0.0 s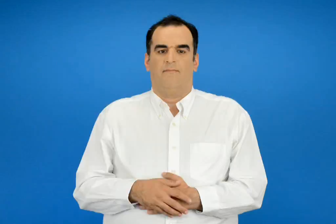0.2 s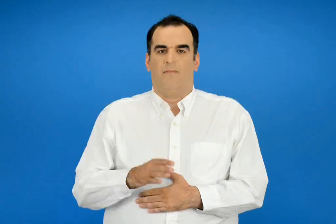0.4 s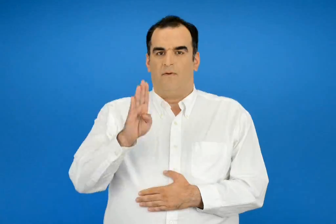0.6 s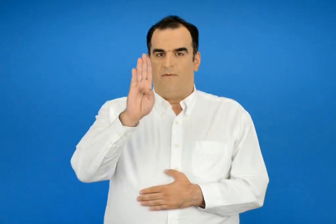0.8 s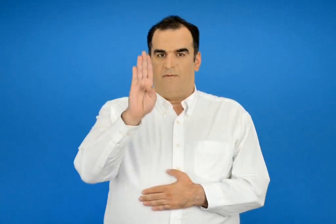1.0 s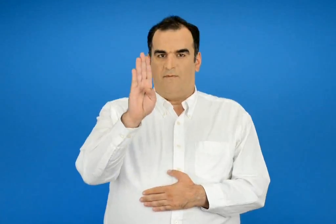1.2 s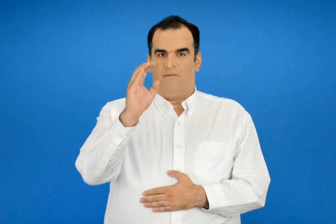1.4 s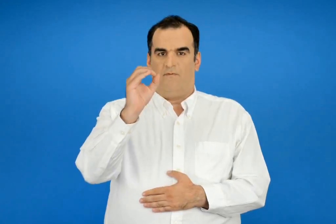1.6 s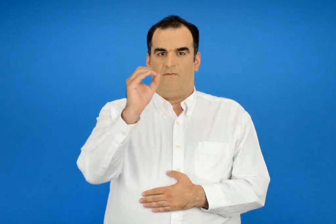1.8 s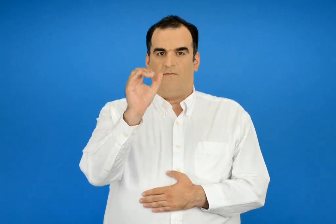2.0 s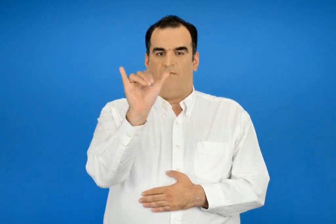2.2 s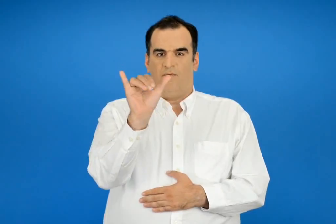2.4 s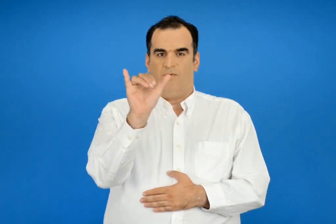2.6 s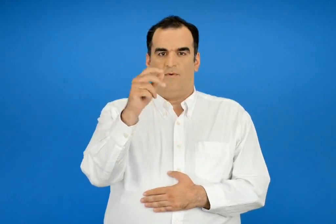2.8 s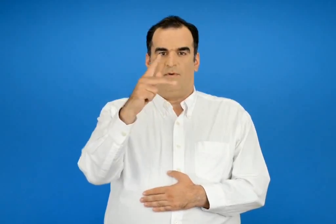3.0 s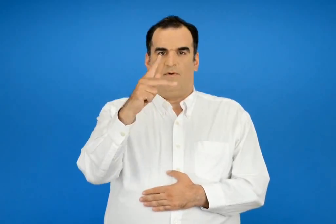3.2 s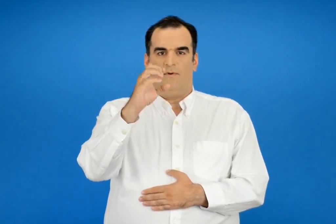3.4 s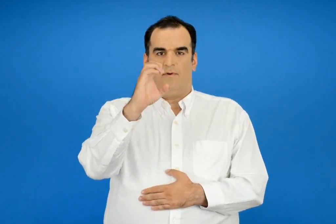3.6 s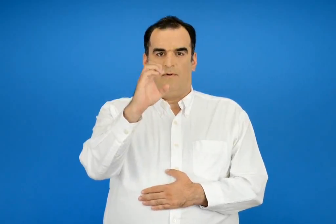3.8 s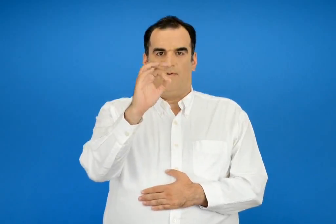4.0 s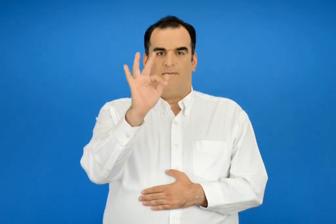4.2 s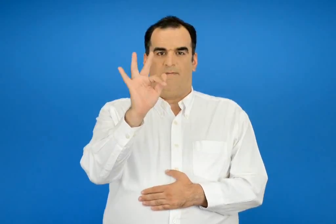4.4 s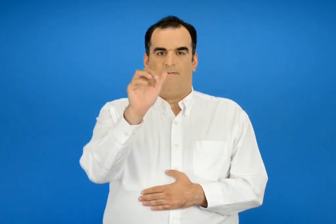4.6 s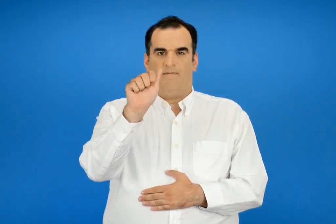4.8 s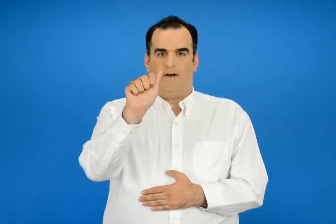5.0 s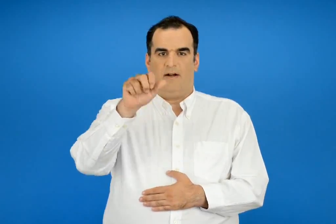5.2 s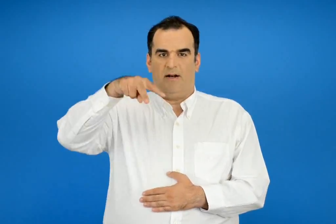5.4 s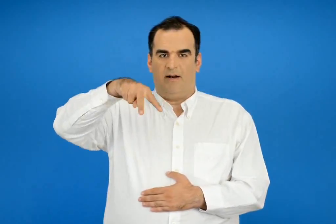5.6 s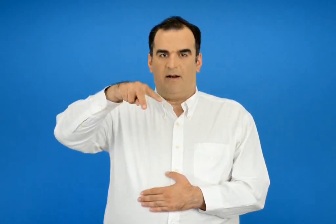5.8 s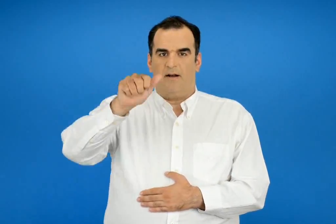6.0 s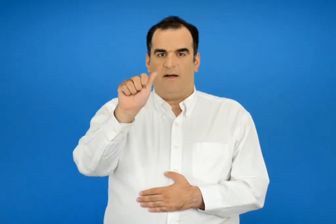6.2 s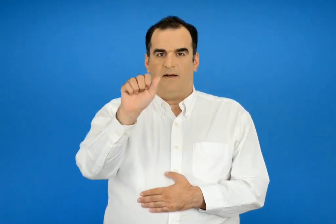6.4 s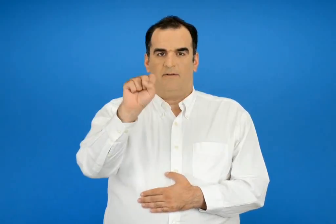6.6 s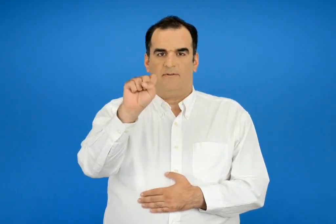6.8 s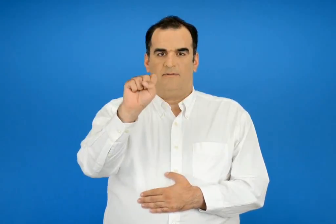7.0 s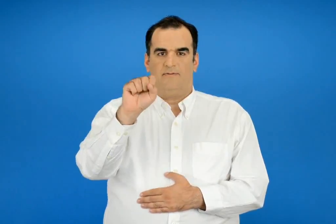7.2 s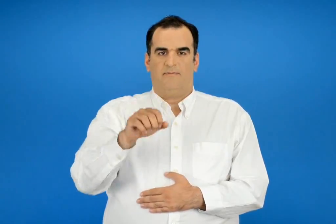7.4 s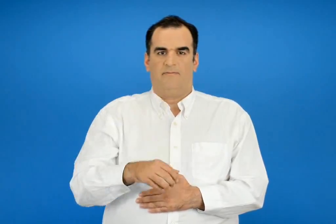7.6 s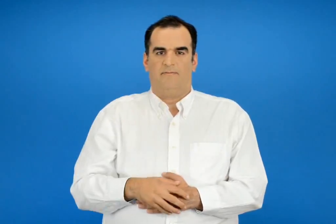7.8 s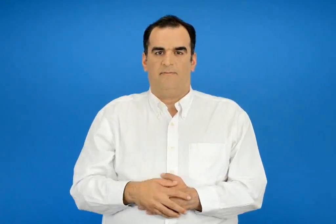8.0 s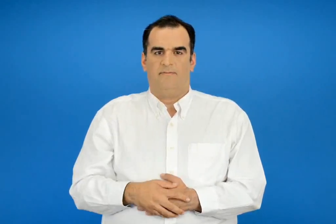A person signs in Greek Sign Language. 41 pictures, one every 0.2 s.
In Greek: βουκεφάλας
